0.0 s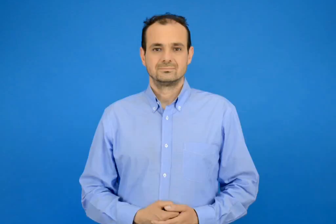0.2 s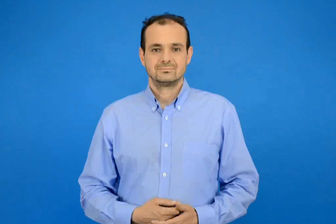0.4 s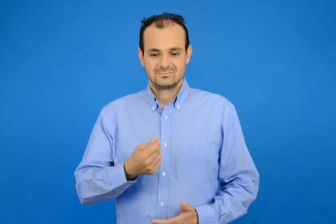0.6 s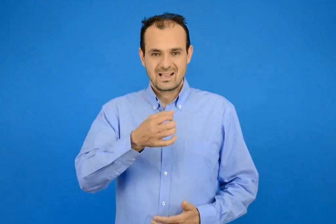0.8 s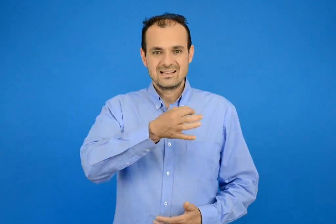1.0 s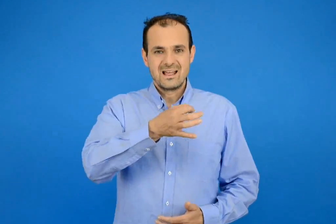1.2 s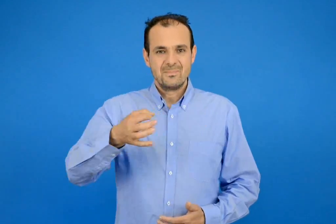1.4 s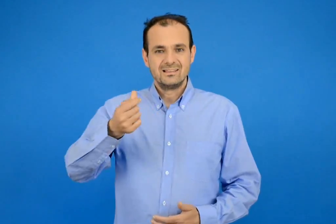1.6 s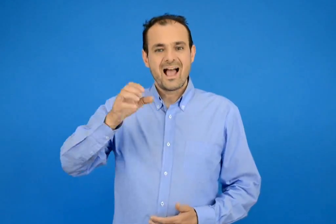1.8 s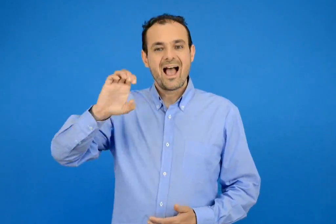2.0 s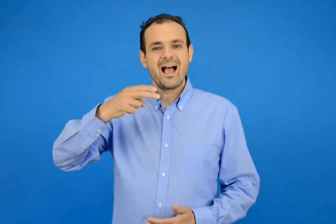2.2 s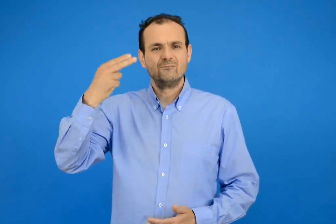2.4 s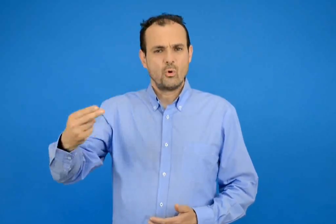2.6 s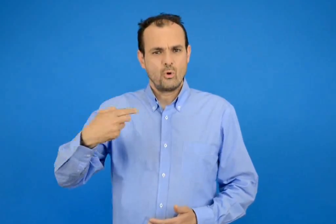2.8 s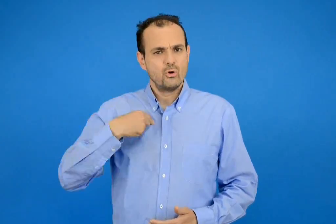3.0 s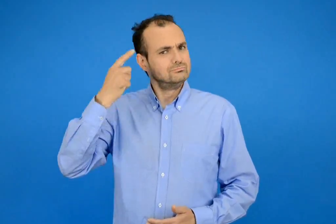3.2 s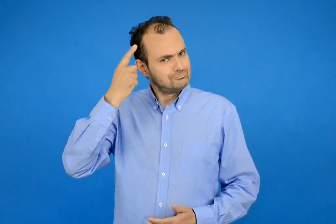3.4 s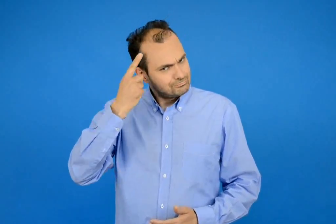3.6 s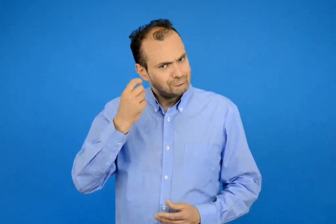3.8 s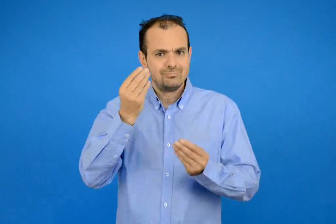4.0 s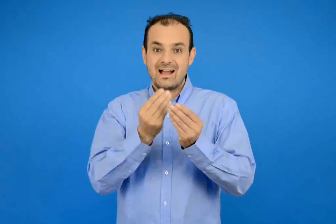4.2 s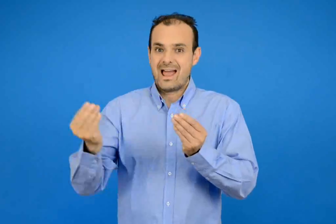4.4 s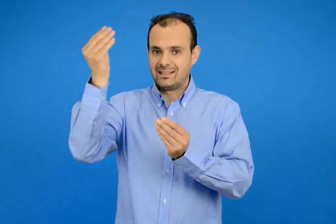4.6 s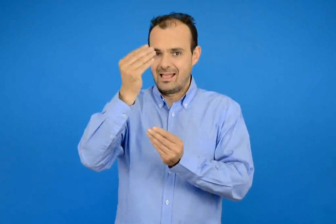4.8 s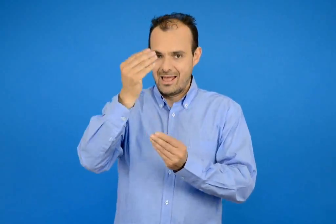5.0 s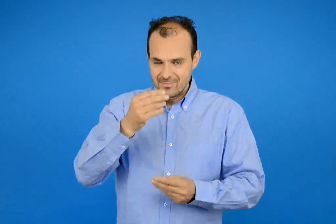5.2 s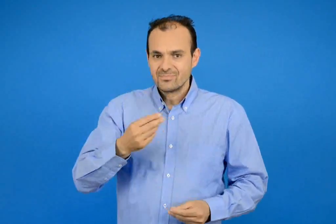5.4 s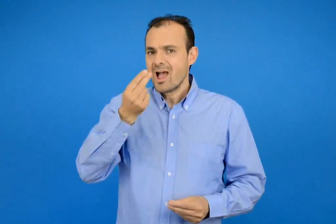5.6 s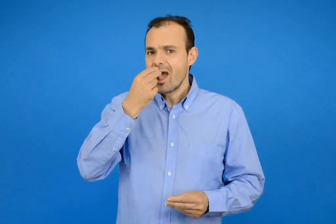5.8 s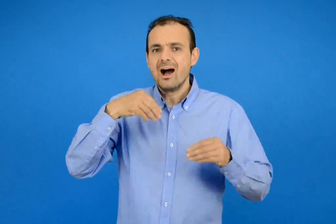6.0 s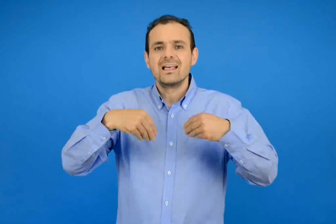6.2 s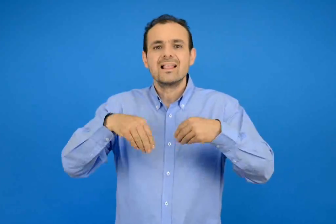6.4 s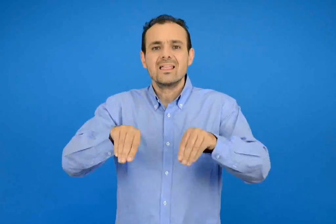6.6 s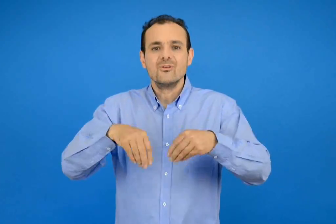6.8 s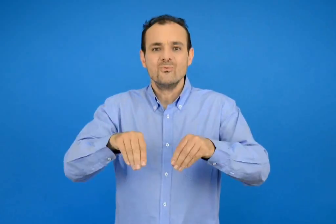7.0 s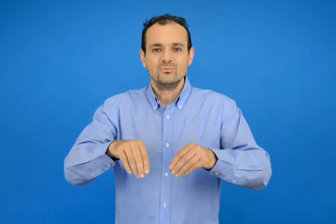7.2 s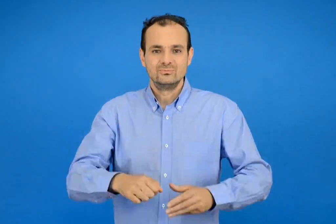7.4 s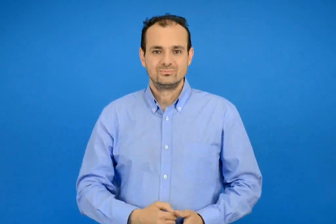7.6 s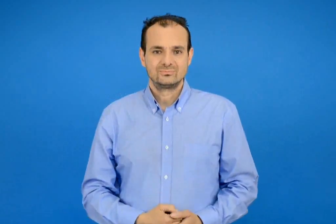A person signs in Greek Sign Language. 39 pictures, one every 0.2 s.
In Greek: γνωρίζω καλυτέρα τα κέρματα του ευρώ στο κυλικείο
